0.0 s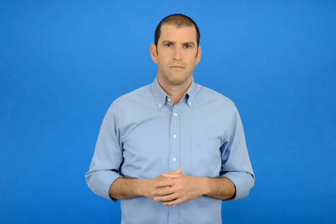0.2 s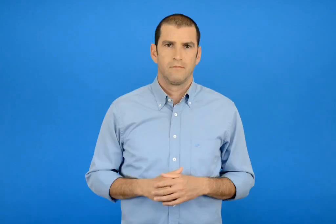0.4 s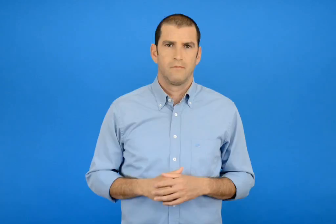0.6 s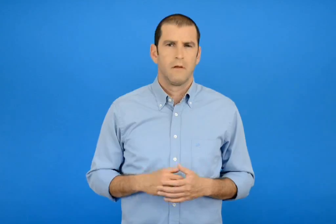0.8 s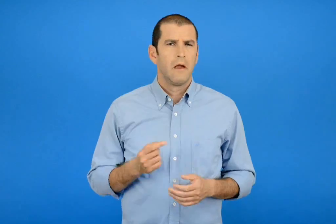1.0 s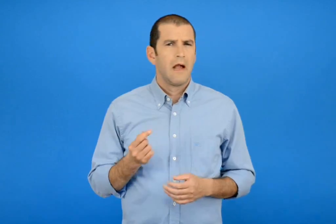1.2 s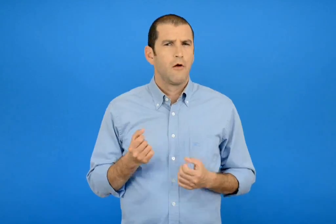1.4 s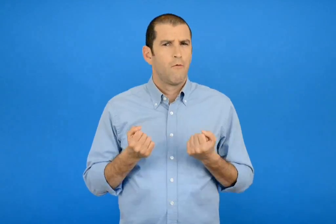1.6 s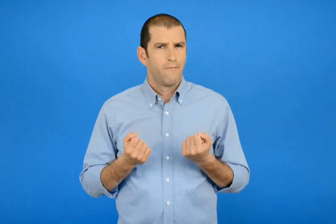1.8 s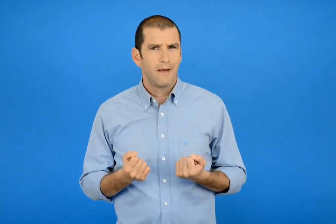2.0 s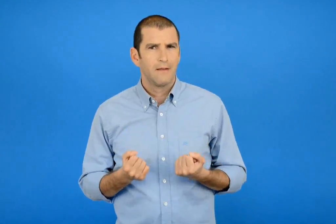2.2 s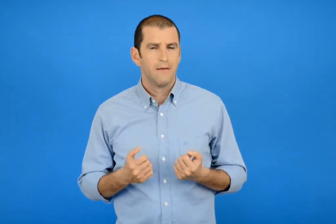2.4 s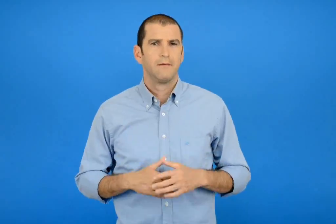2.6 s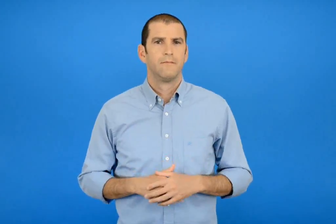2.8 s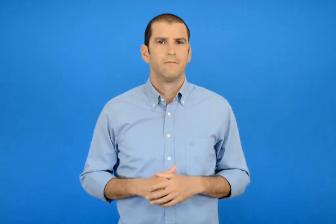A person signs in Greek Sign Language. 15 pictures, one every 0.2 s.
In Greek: λίγο βαρύ
